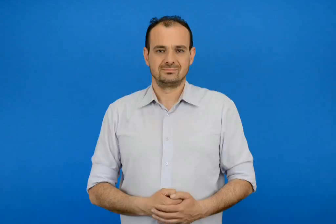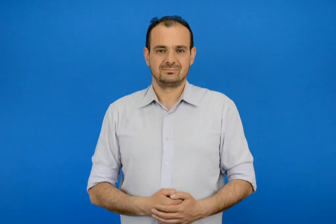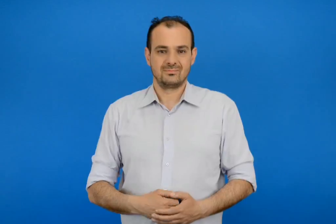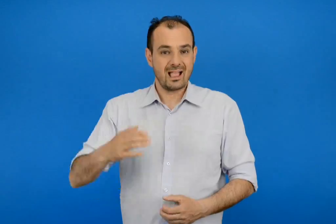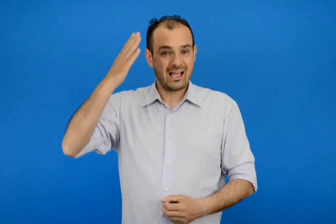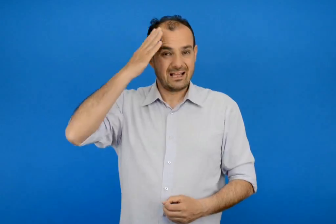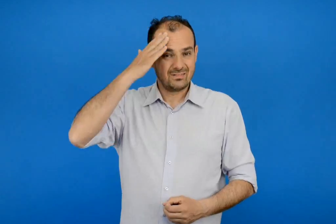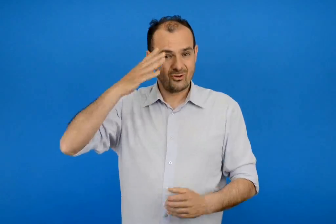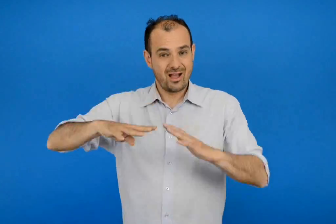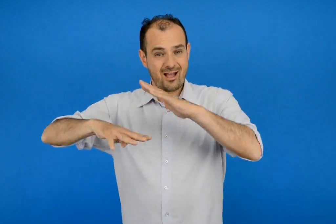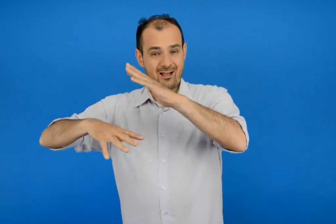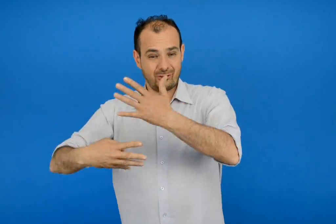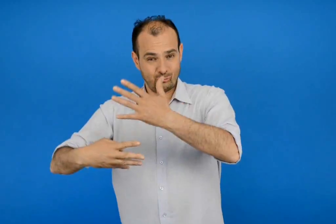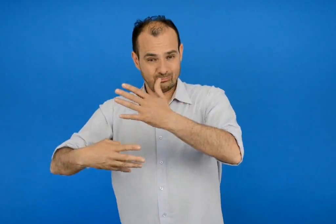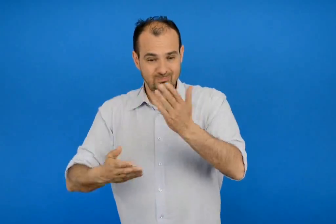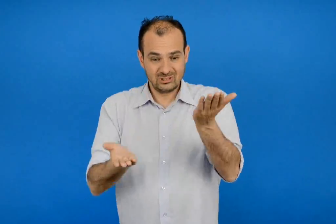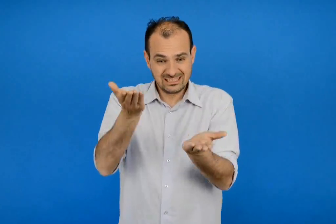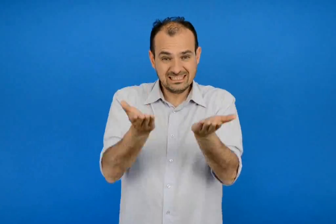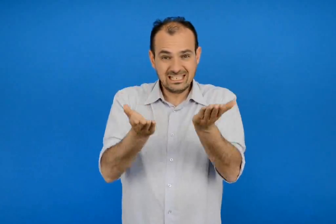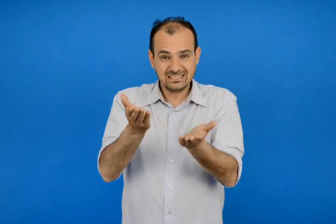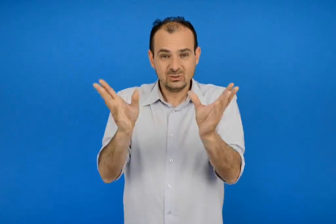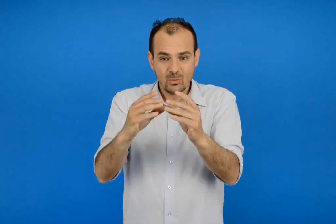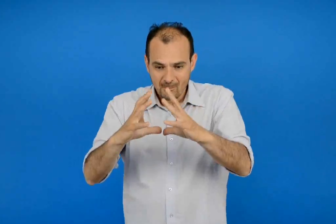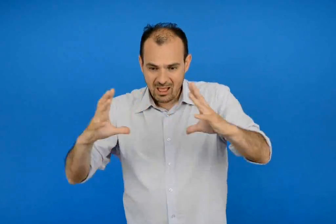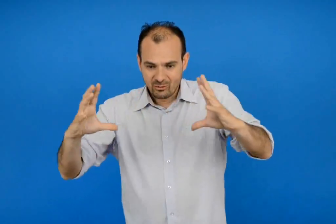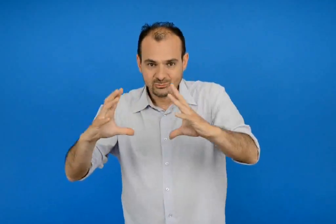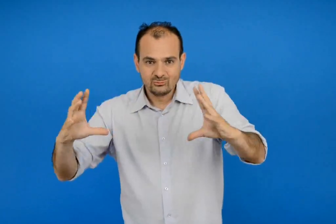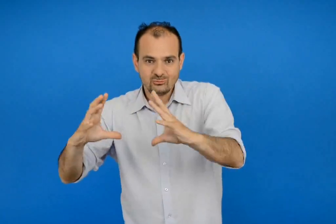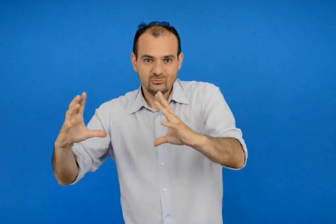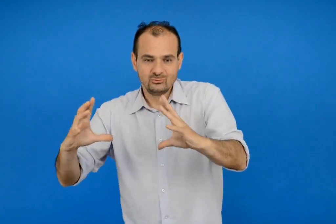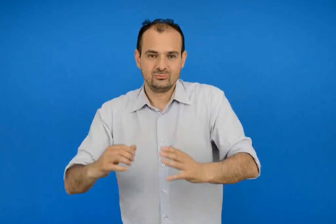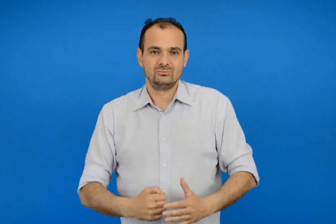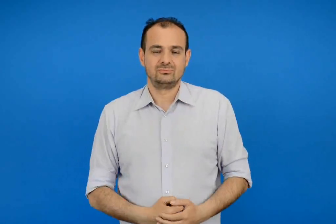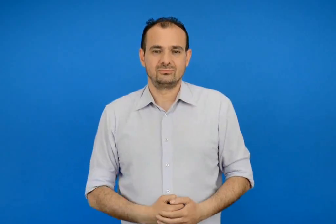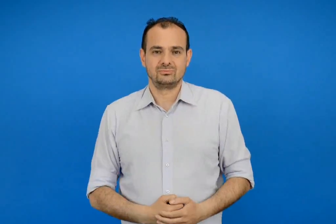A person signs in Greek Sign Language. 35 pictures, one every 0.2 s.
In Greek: κεφάλαιο 9ο σύγκριση μεγεθών
